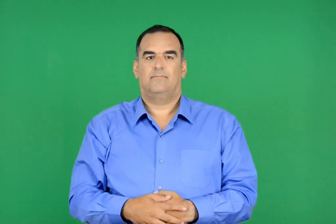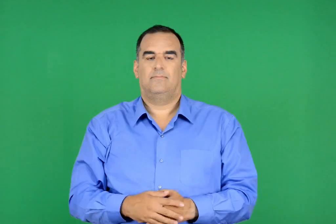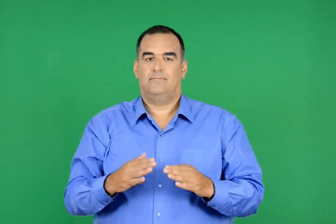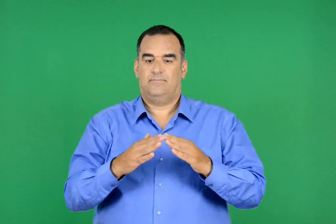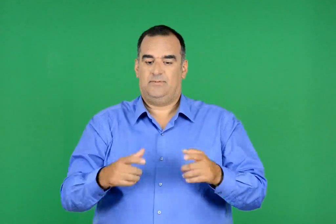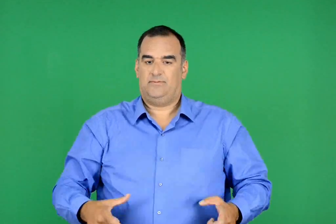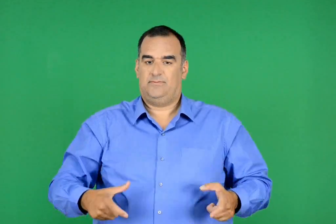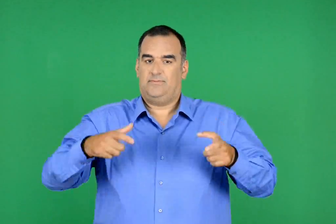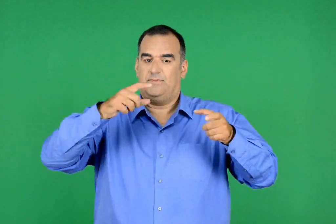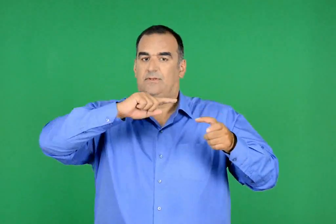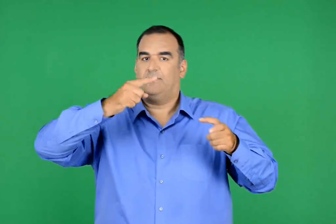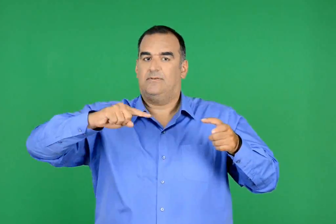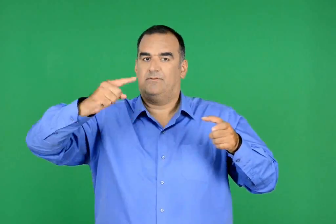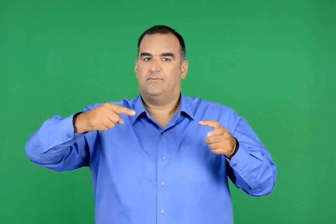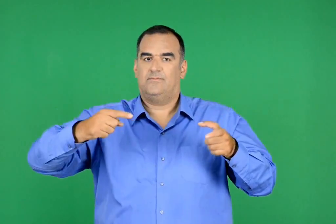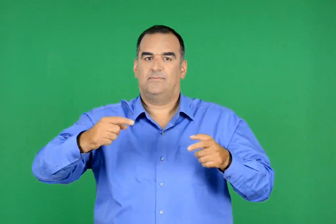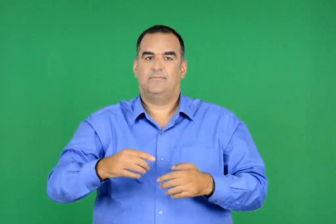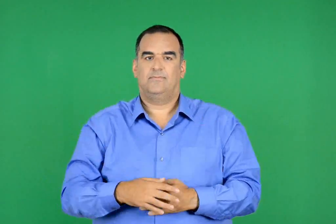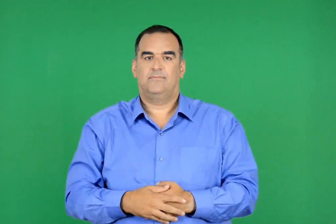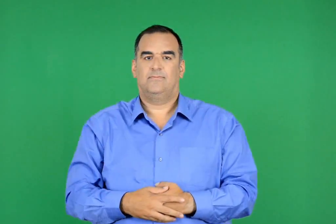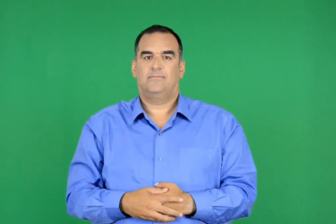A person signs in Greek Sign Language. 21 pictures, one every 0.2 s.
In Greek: το κάστρο μας
